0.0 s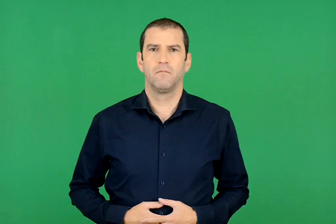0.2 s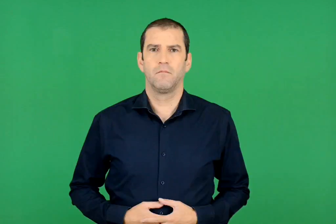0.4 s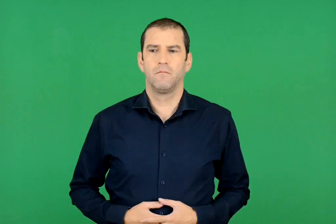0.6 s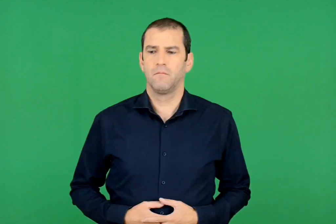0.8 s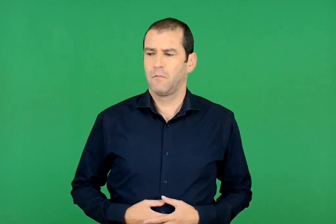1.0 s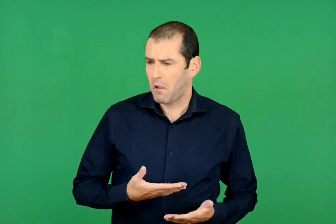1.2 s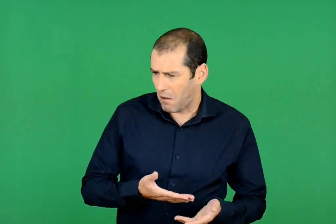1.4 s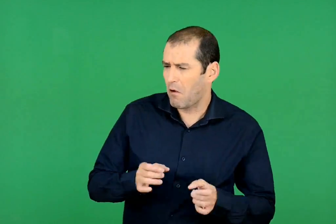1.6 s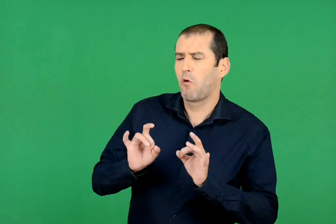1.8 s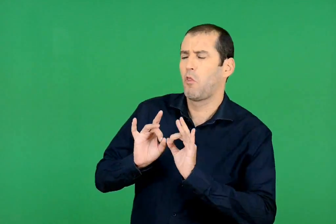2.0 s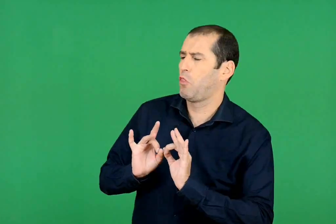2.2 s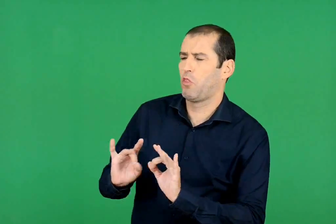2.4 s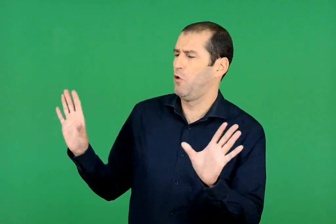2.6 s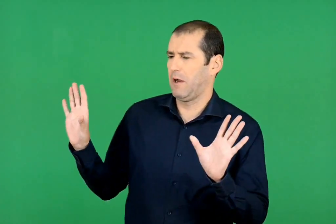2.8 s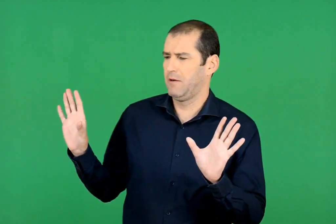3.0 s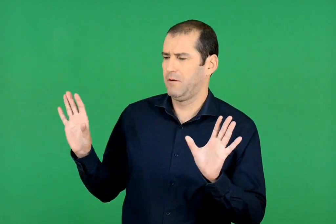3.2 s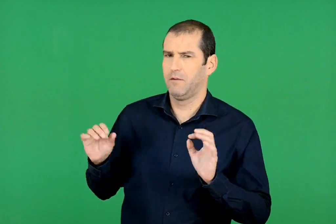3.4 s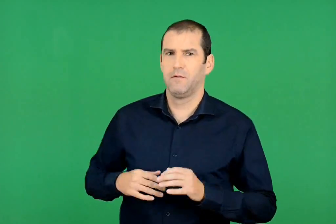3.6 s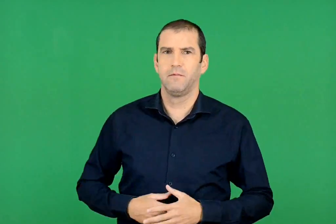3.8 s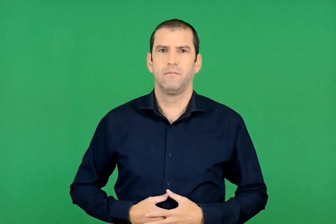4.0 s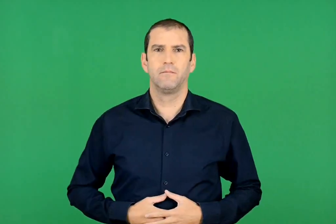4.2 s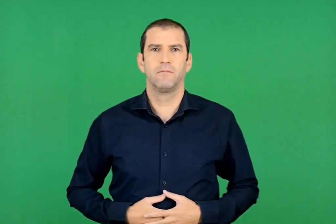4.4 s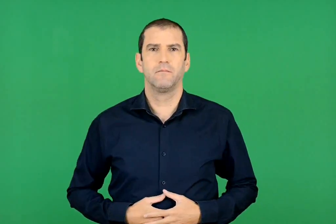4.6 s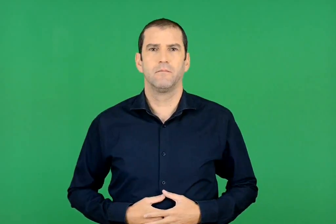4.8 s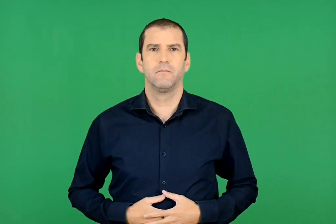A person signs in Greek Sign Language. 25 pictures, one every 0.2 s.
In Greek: δωρεάν
